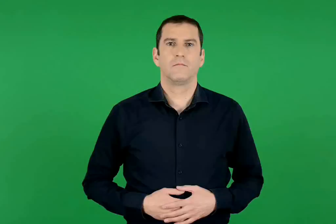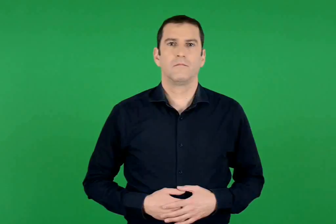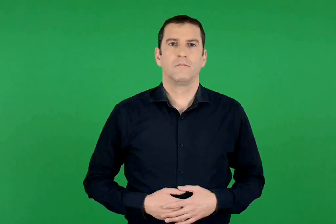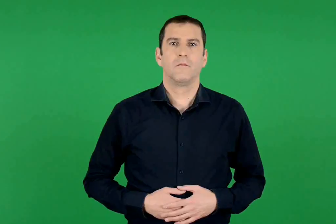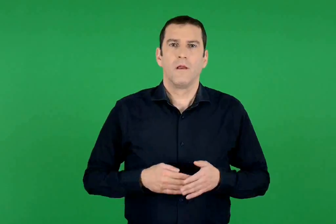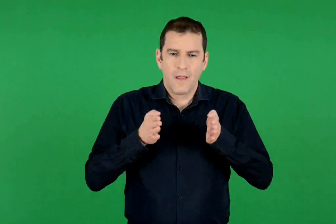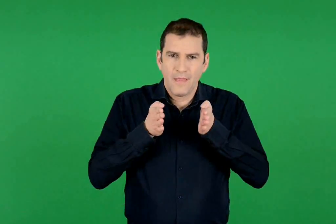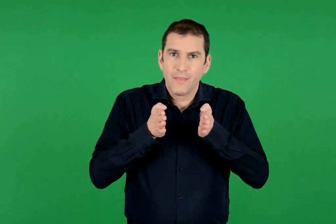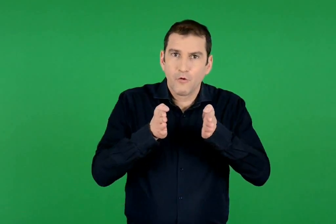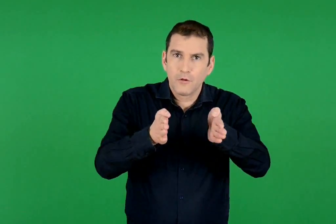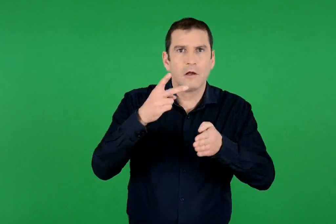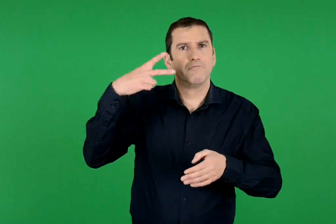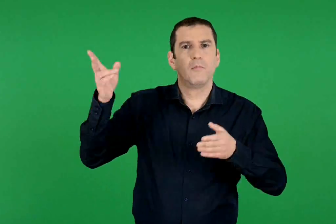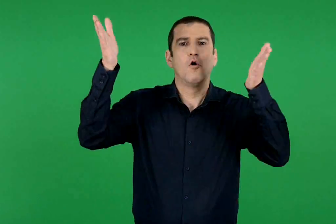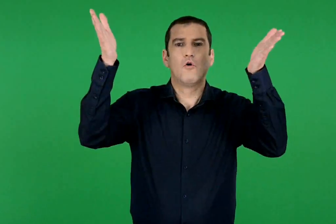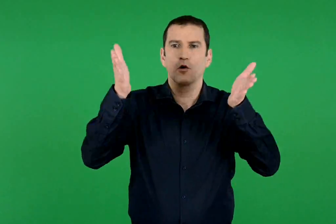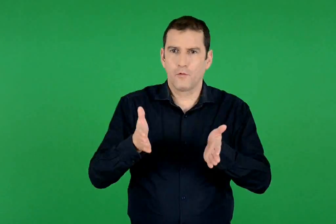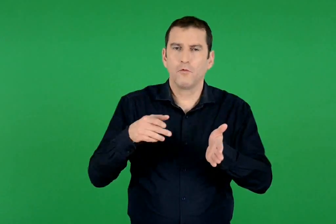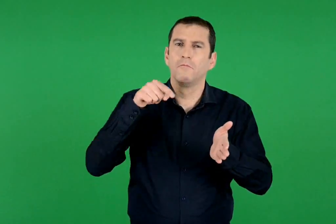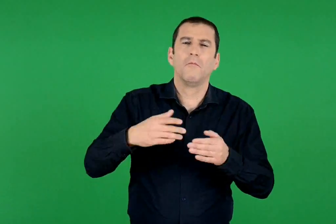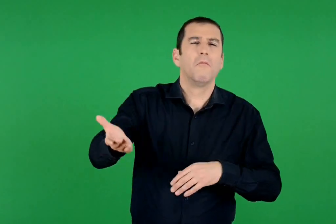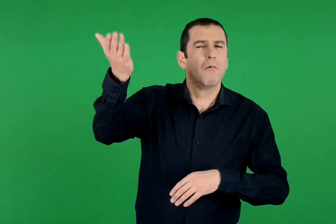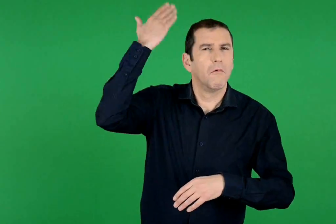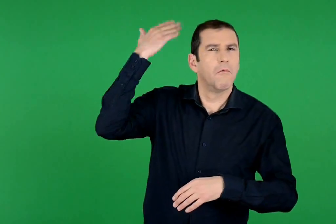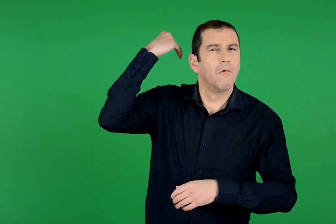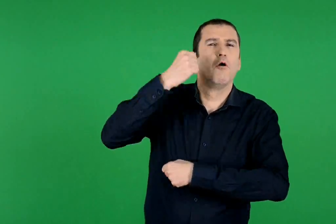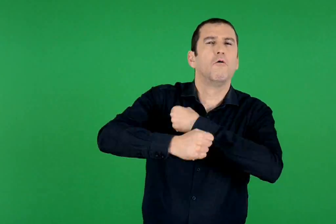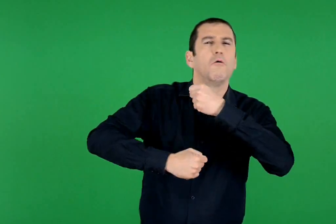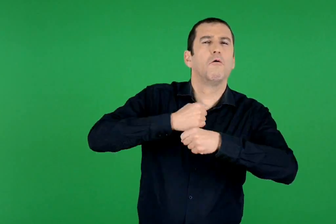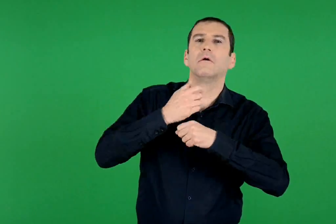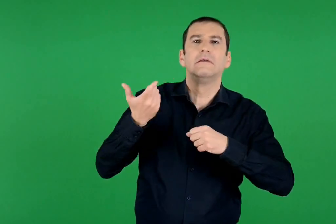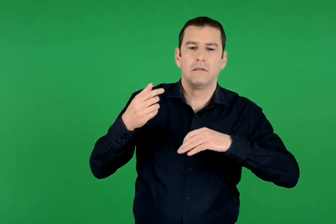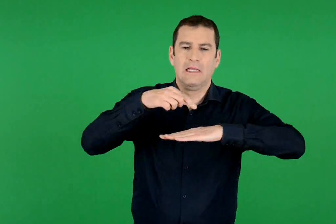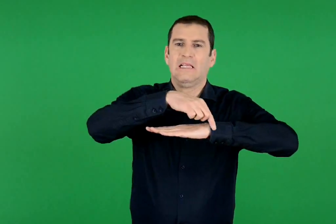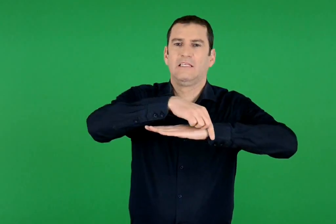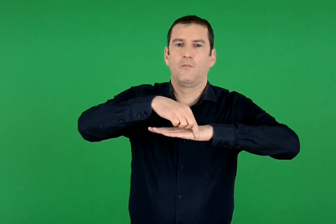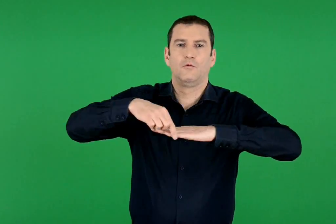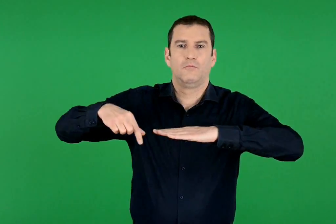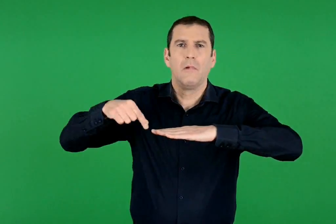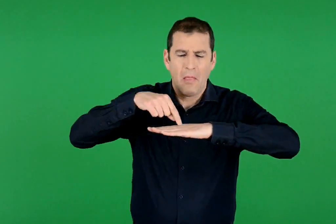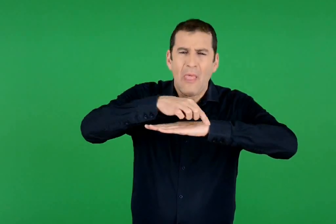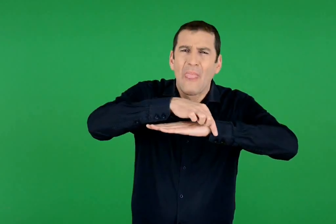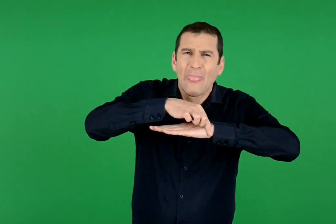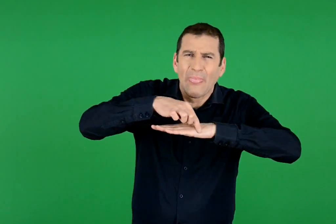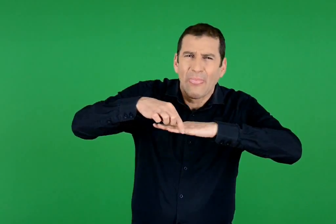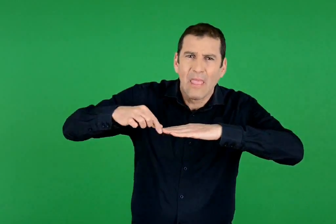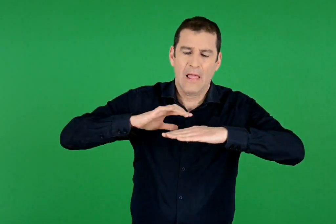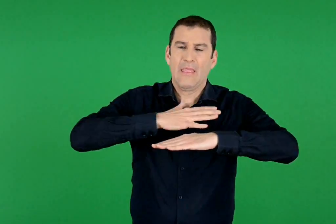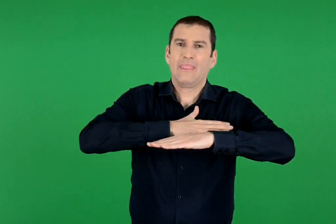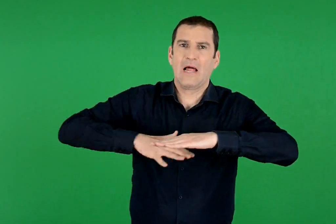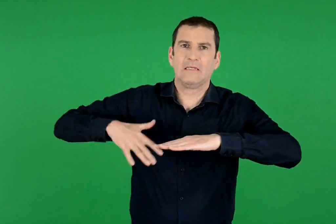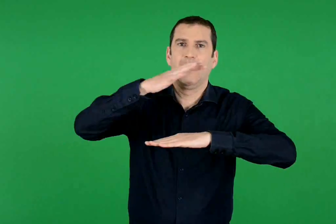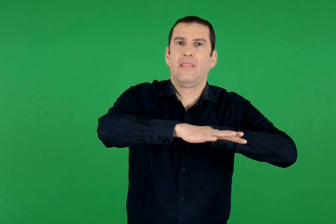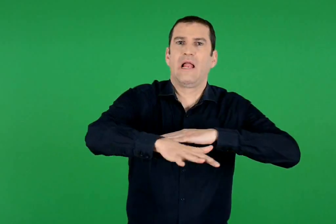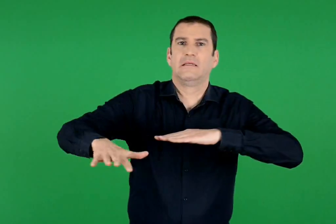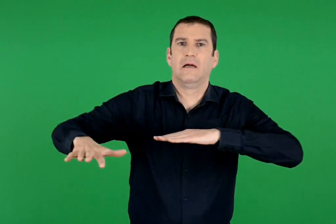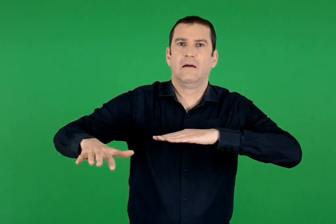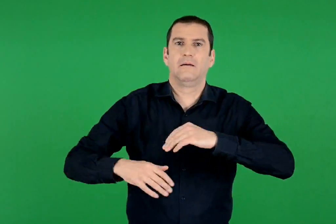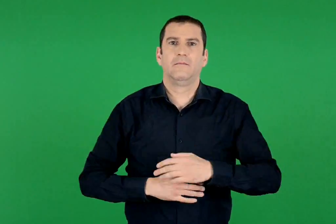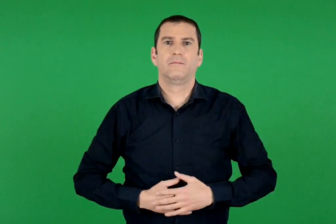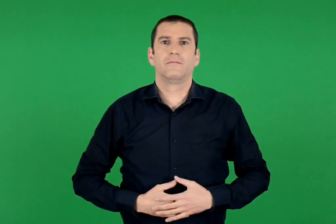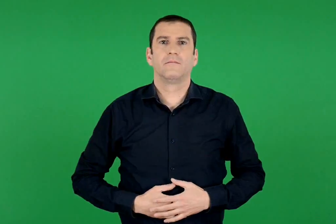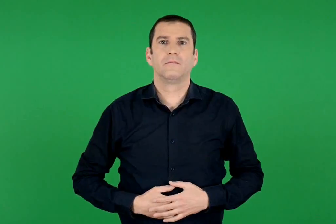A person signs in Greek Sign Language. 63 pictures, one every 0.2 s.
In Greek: η διώρυγα της κορίνθου πριν από πολλά χρόνια ήταν ισθμός , δηλαδή ένα στενό κομμάτι στεριάς που χώριζε δύο θάλασσες
